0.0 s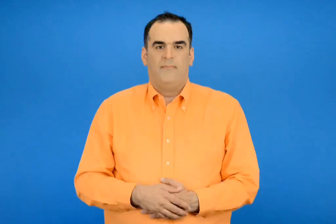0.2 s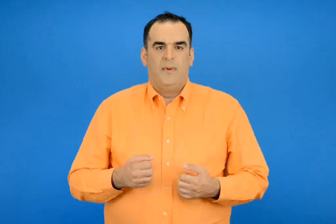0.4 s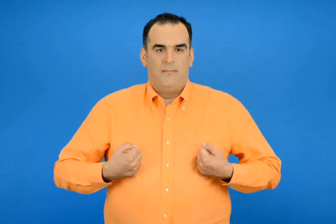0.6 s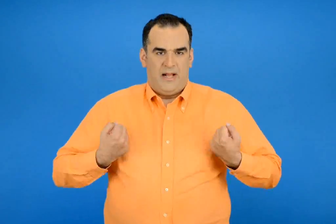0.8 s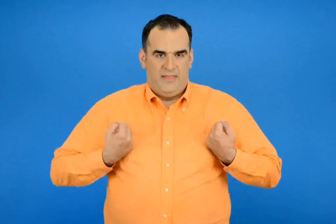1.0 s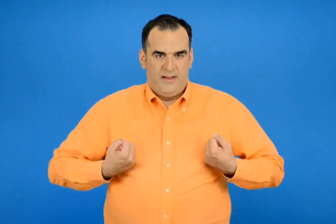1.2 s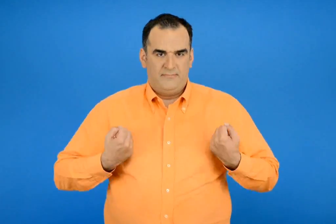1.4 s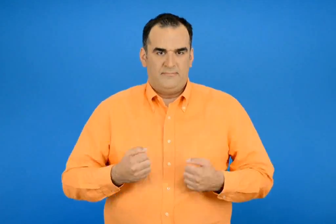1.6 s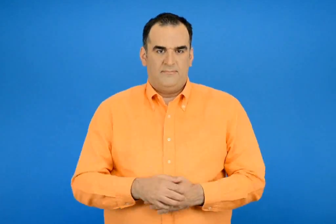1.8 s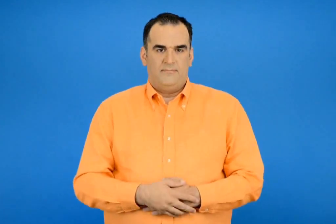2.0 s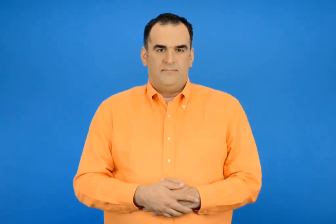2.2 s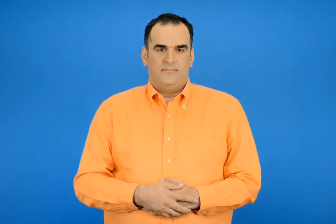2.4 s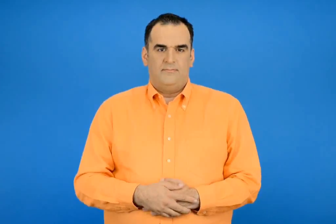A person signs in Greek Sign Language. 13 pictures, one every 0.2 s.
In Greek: παιχνίδια
